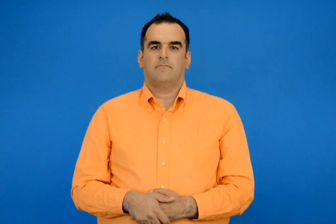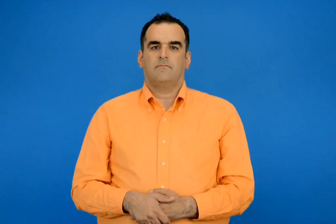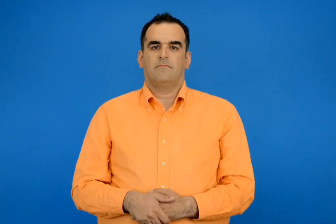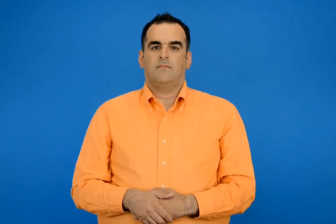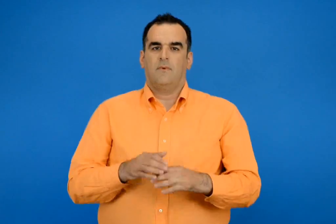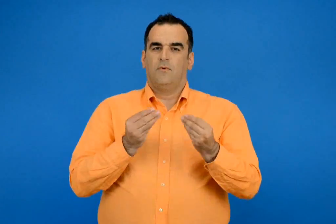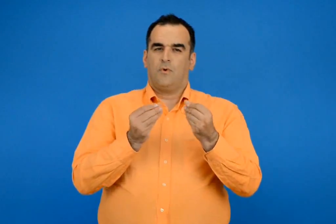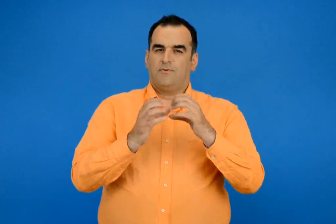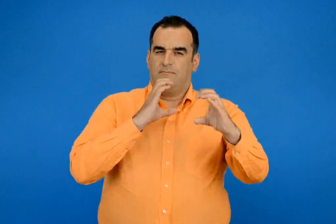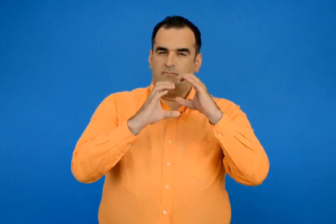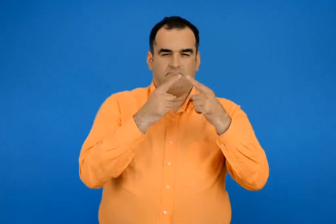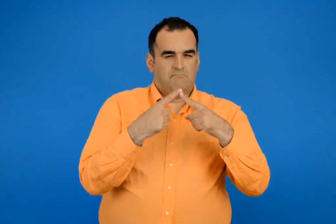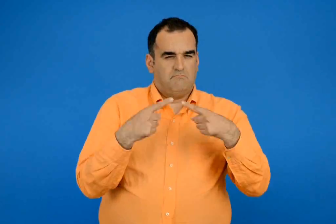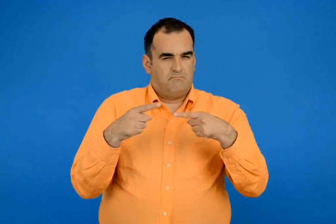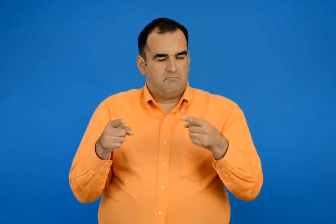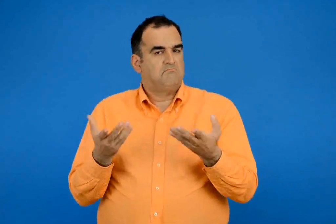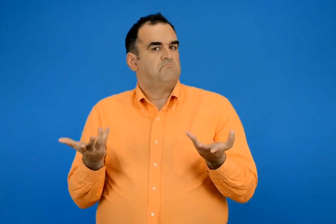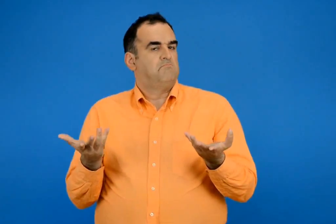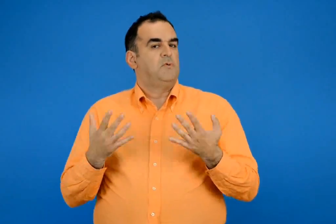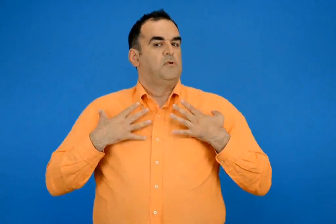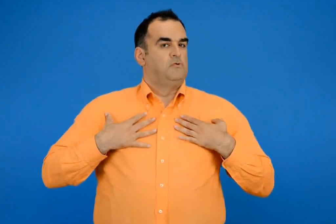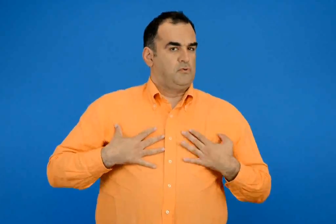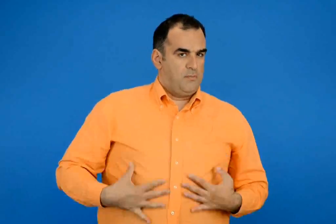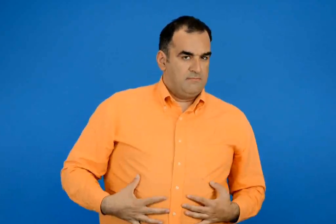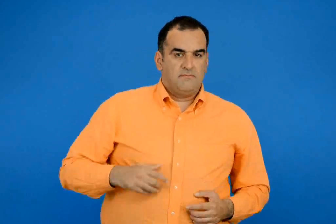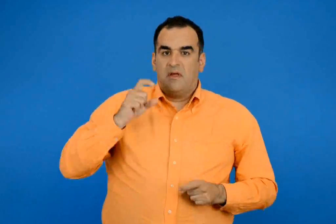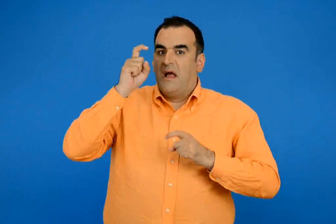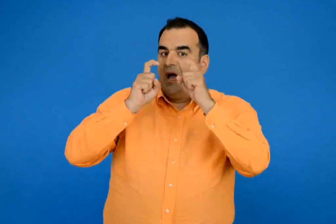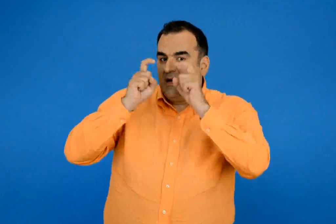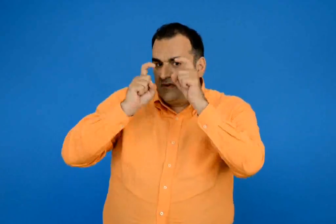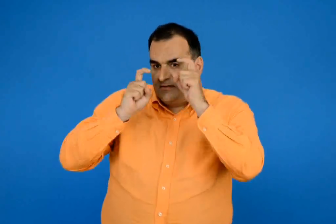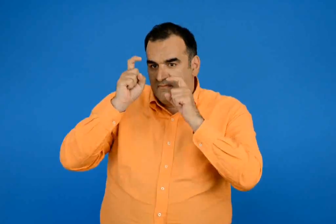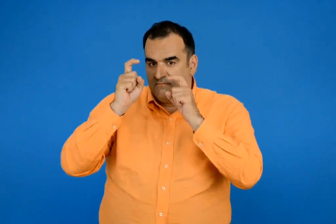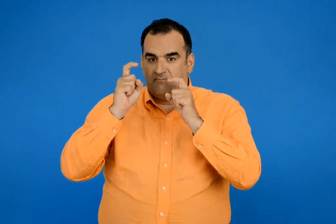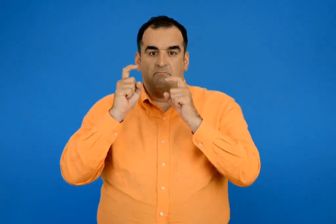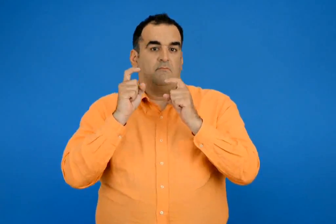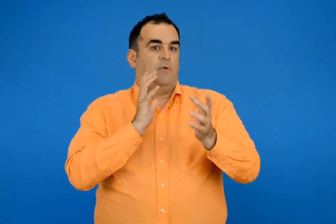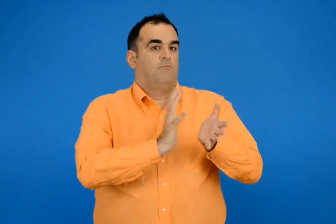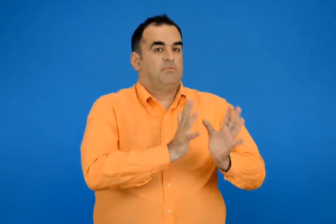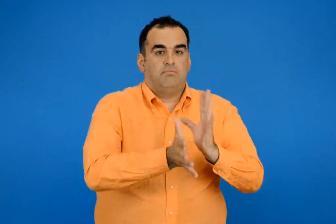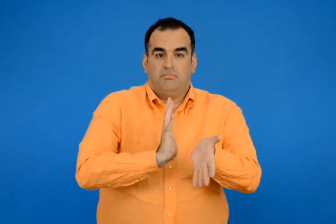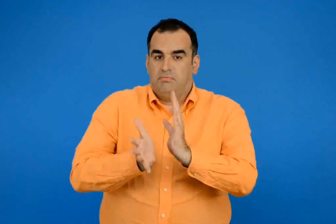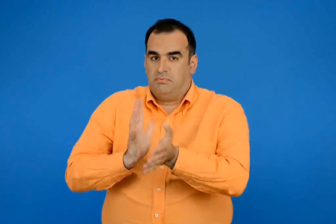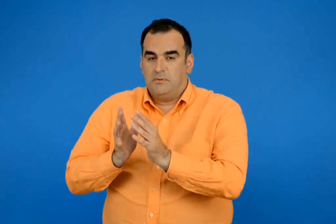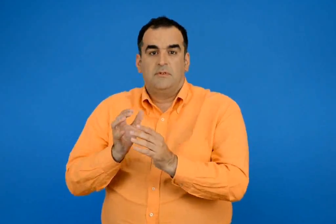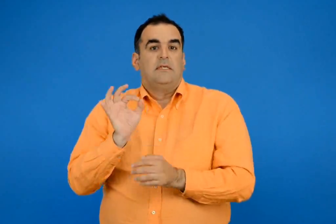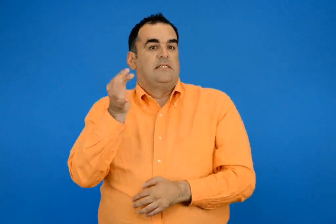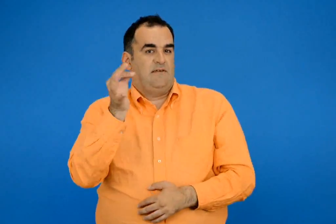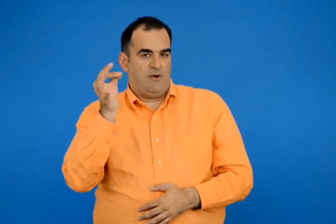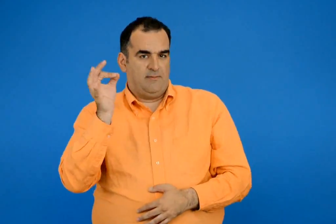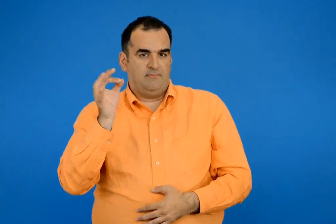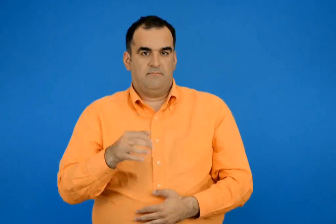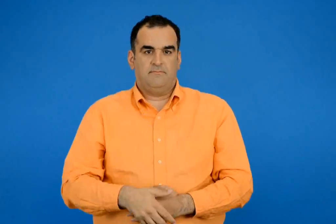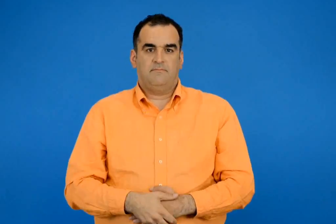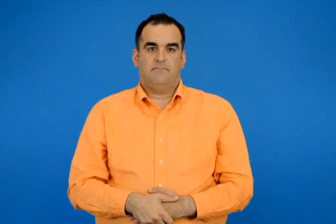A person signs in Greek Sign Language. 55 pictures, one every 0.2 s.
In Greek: άλλοι τρόποι επικοινωνίας είναι με το σώμα μας με τις εκφράσεις του προσώπου με τα νοήματα και με τα σύμβολα
